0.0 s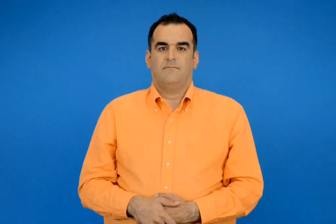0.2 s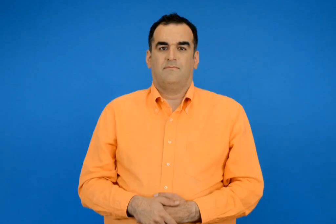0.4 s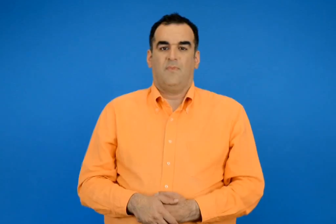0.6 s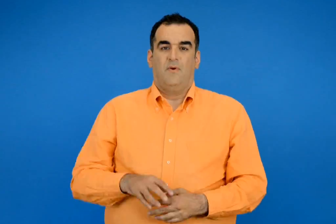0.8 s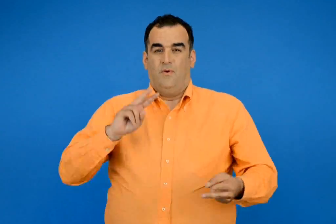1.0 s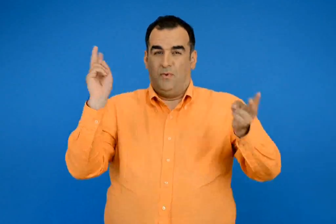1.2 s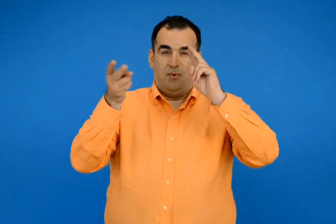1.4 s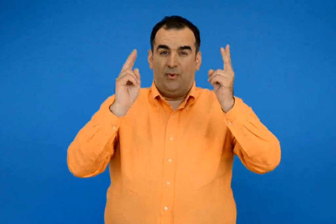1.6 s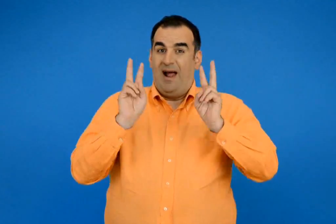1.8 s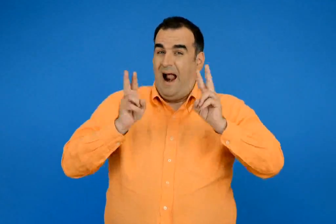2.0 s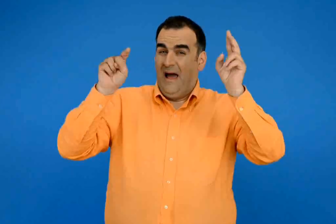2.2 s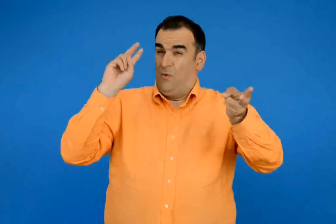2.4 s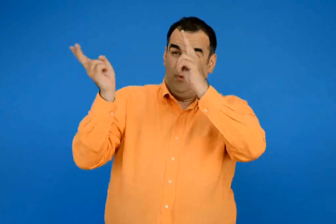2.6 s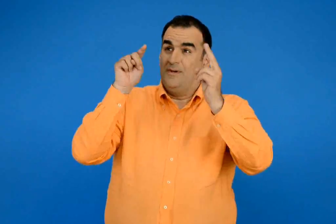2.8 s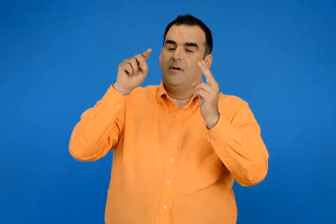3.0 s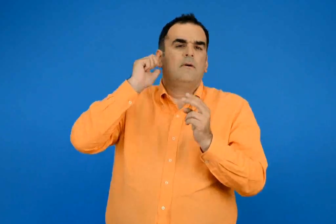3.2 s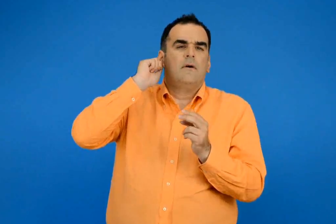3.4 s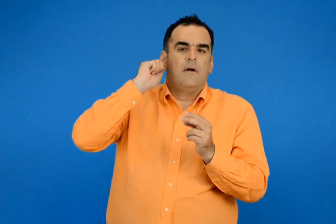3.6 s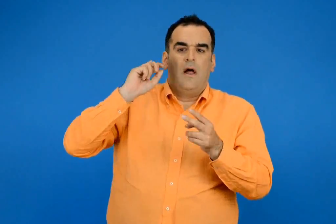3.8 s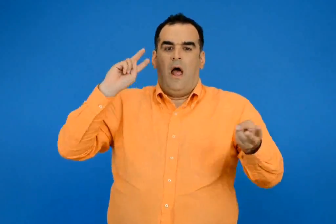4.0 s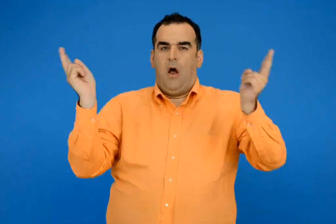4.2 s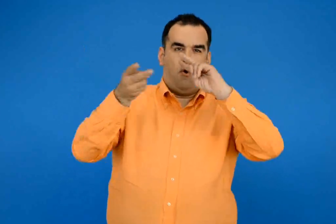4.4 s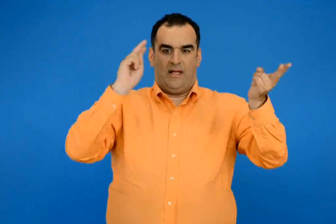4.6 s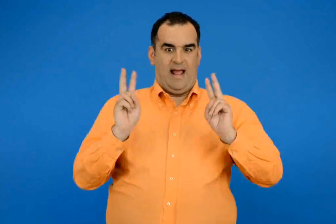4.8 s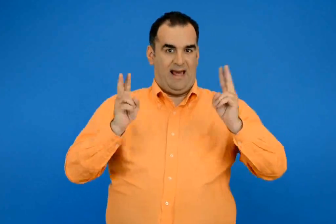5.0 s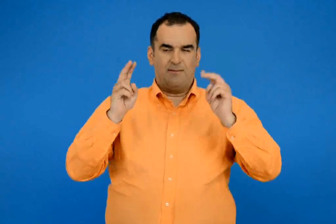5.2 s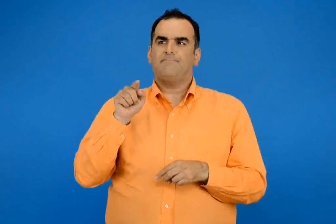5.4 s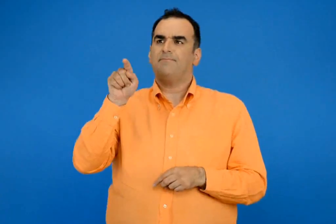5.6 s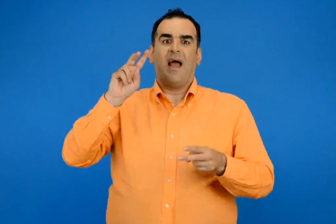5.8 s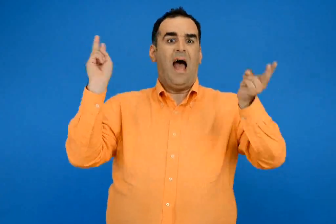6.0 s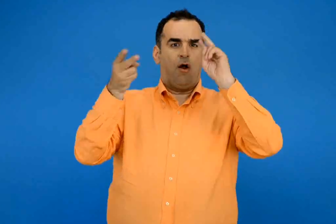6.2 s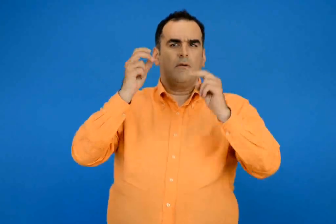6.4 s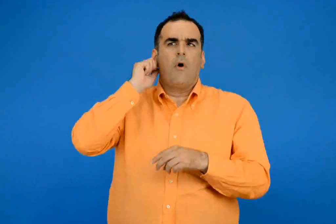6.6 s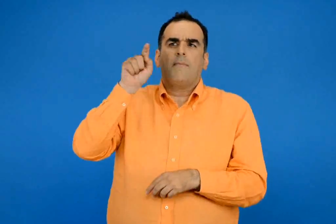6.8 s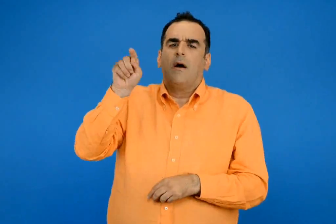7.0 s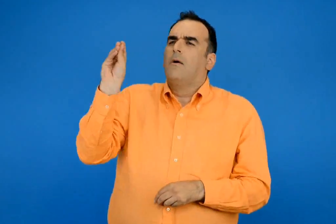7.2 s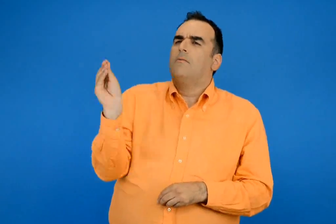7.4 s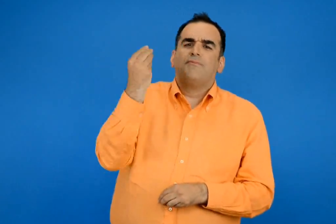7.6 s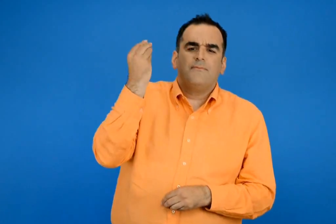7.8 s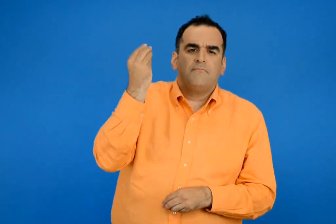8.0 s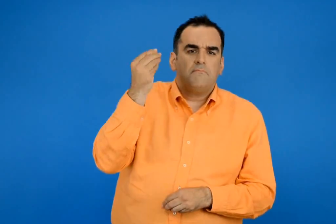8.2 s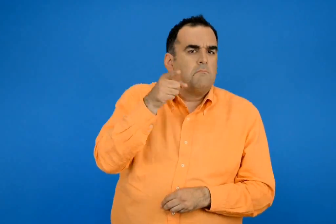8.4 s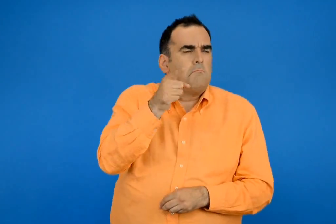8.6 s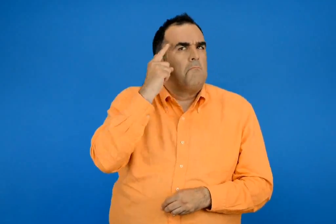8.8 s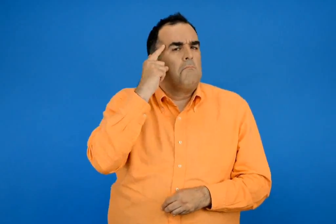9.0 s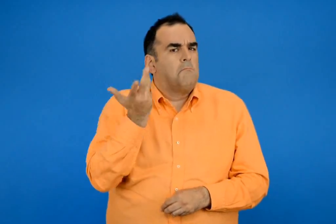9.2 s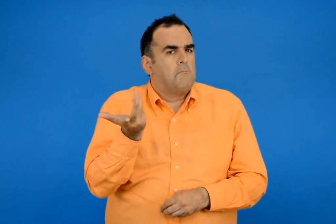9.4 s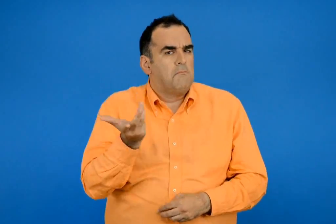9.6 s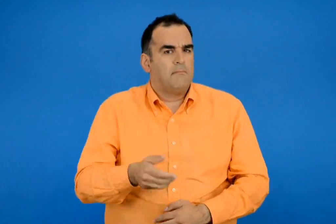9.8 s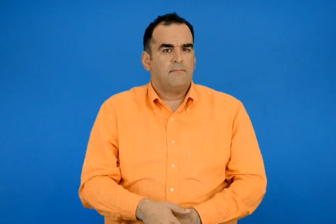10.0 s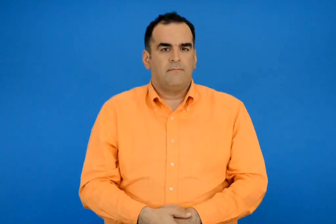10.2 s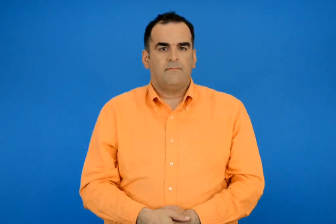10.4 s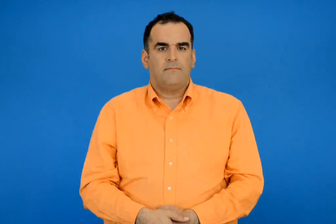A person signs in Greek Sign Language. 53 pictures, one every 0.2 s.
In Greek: την ενέργεια που παίρνουμε από τον άνεμο τη λεμέ αιολική ενέργεια από που λες να πηρέ το όνομα της ;
